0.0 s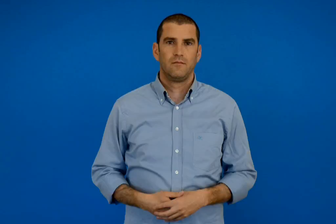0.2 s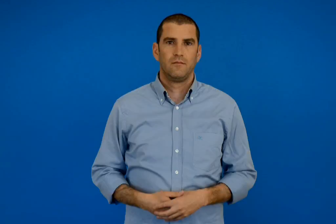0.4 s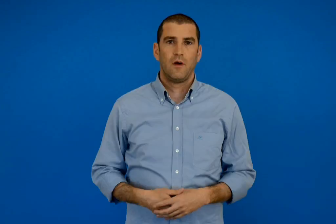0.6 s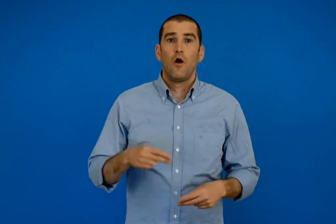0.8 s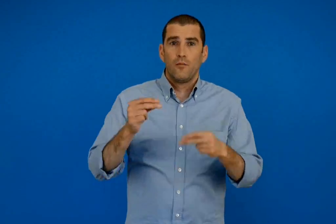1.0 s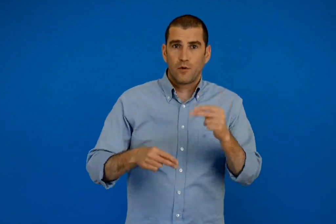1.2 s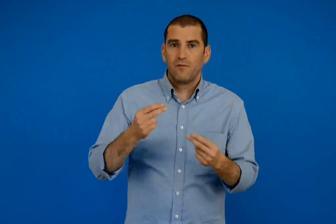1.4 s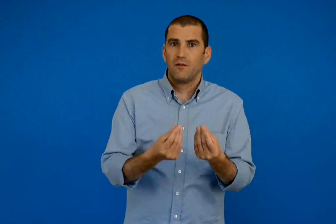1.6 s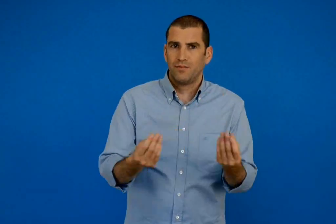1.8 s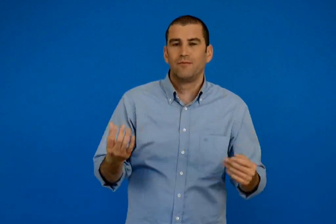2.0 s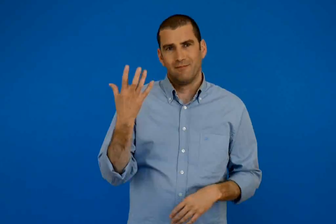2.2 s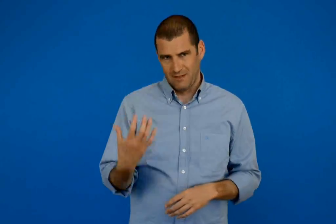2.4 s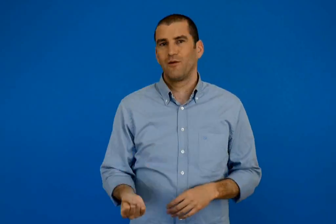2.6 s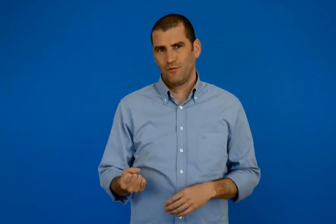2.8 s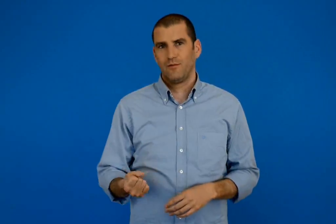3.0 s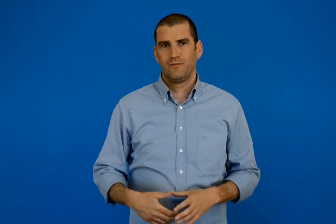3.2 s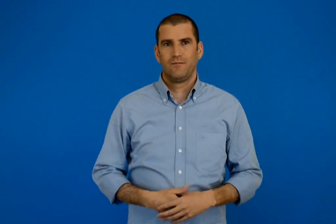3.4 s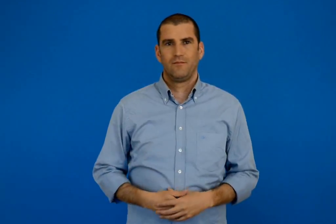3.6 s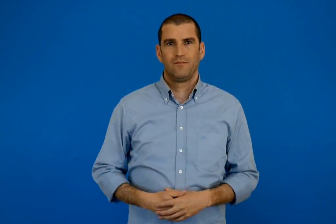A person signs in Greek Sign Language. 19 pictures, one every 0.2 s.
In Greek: υπάρχουν και προβλήματα
